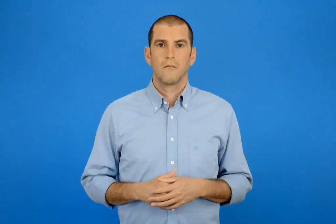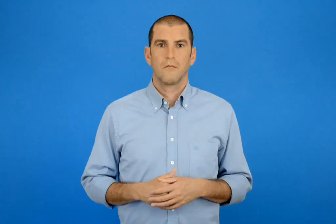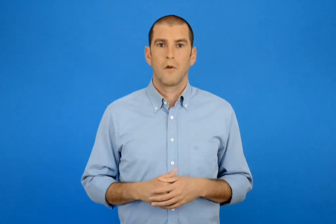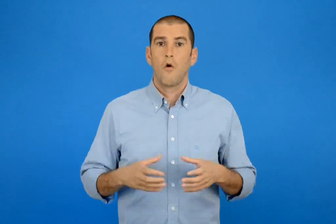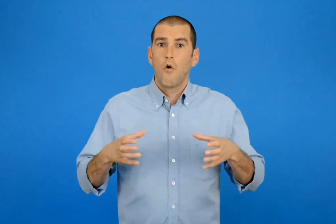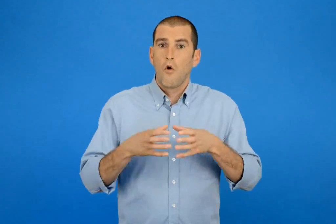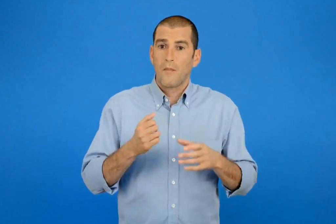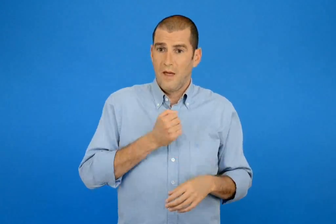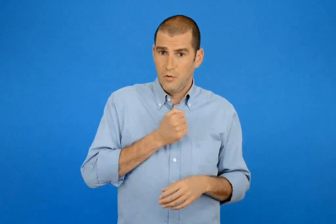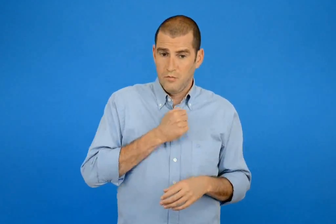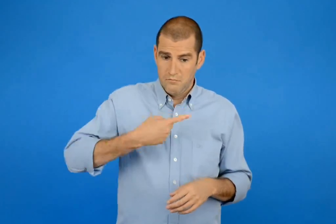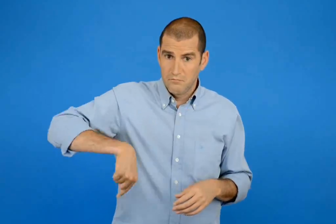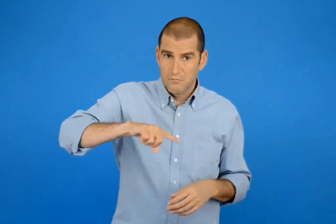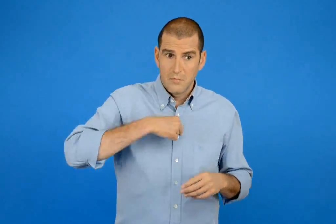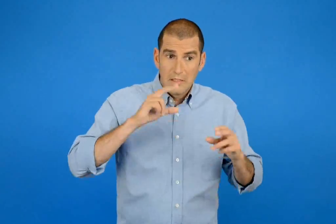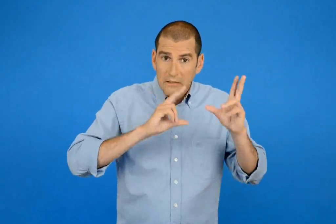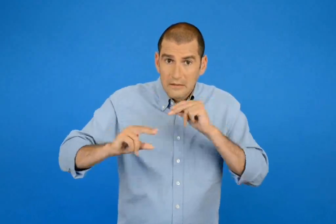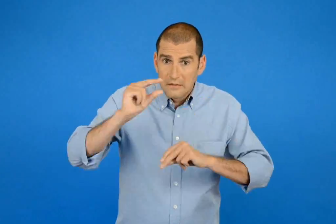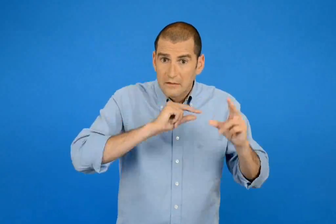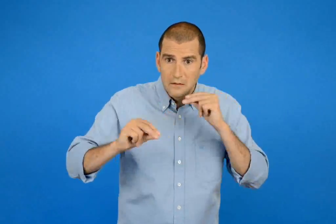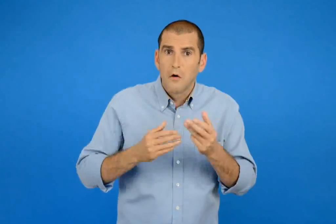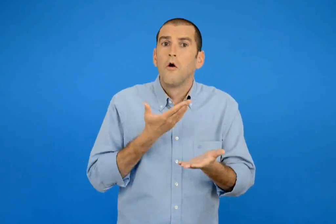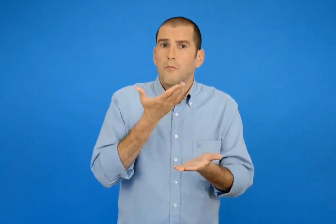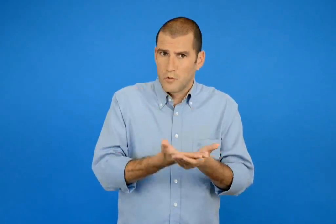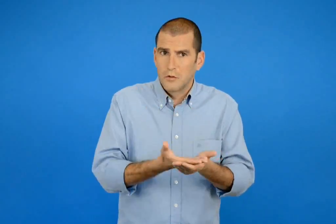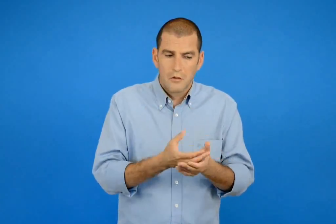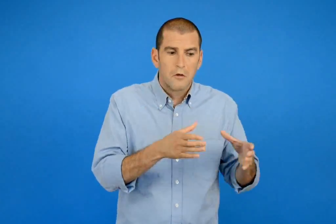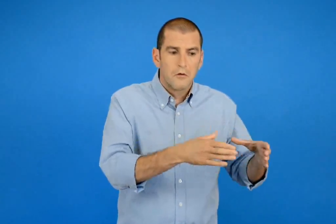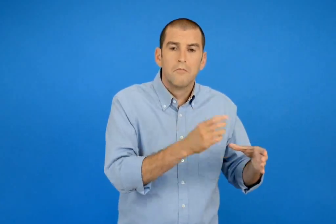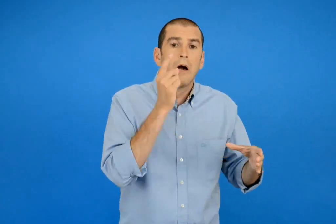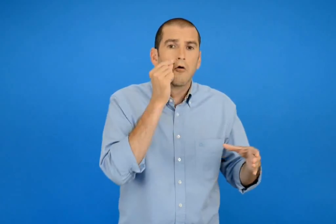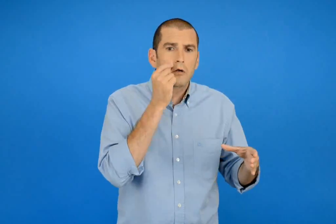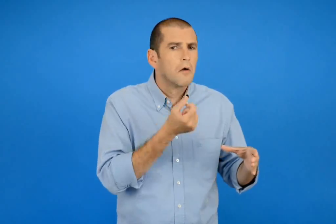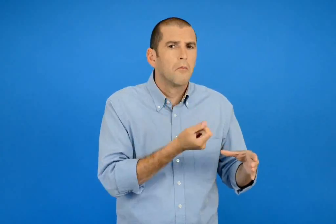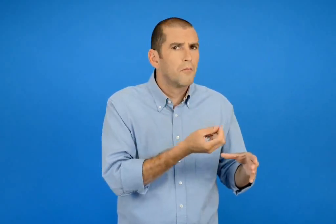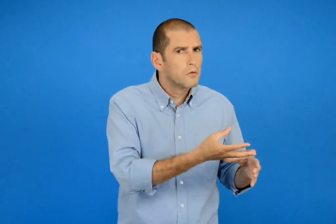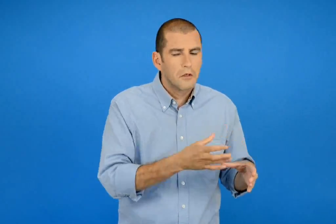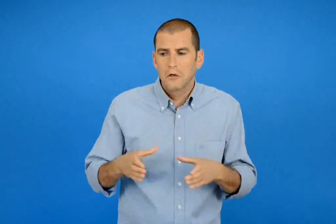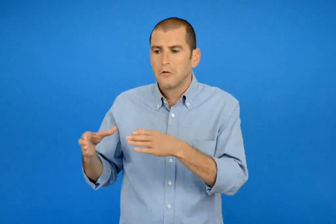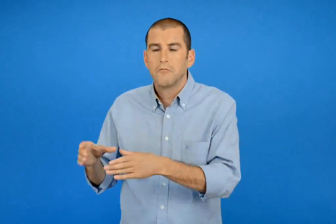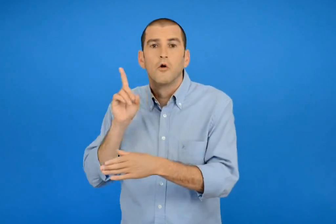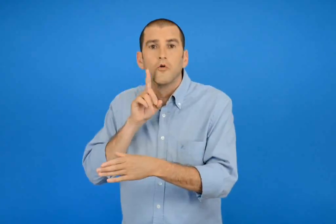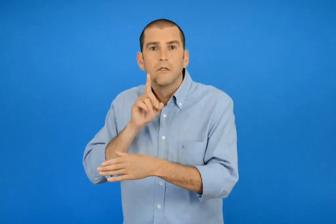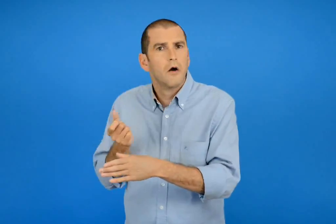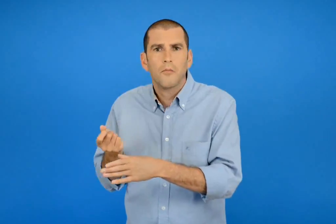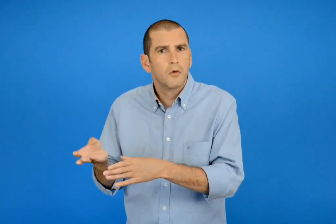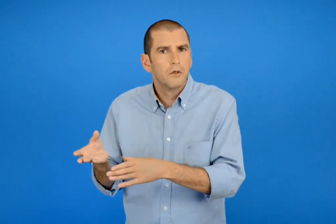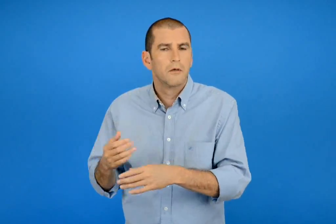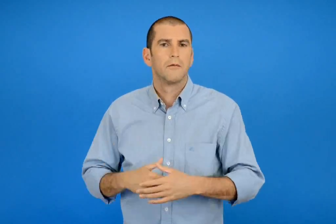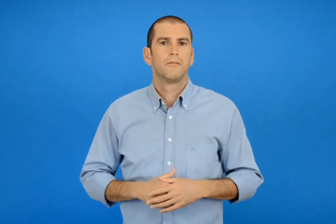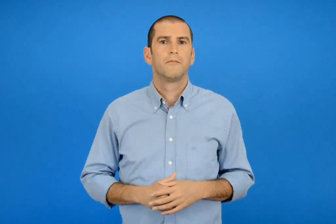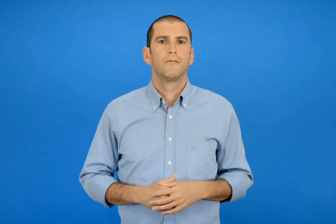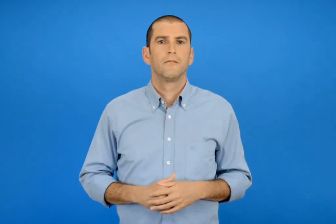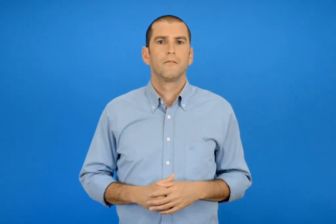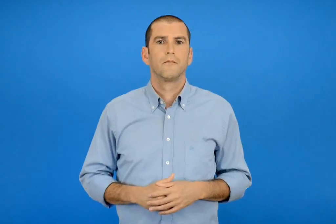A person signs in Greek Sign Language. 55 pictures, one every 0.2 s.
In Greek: με την ομάδα μου συζητάμε και προτείνουμε πόσα μπορεί να ήταν τα αγόρια και πόσα τα κορίτσια
